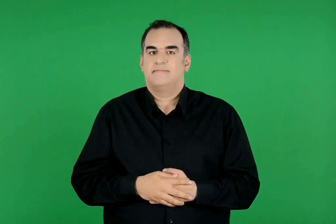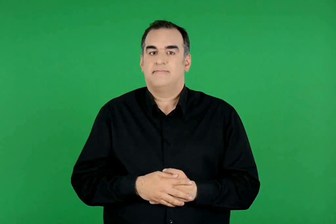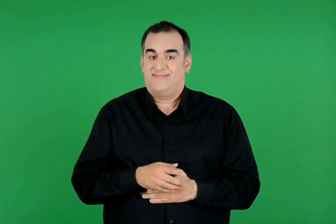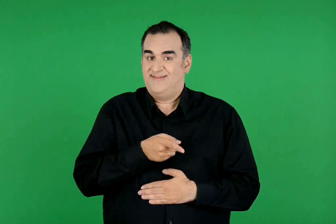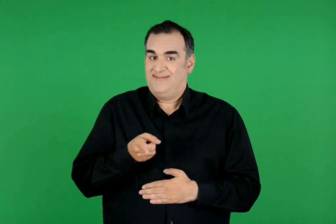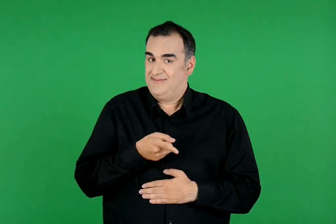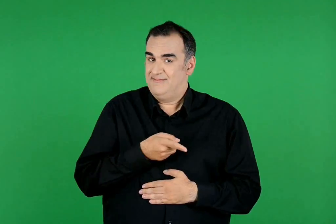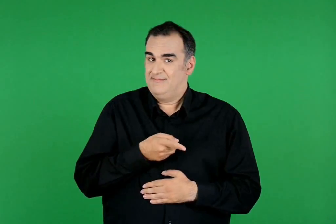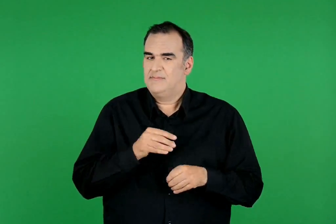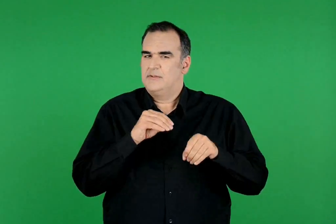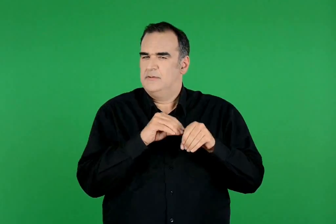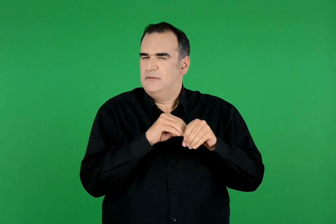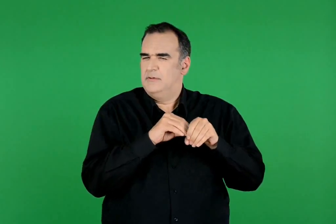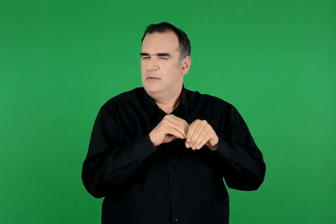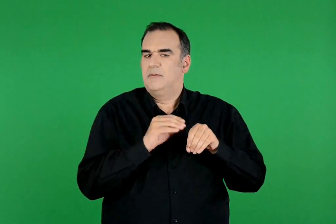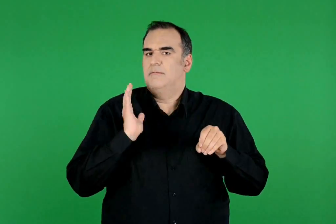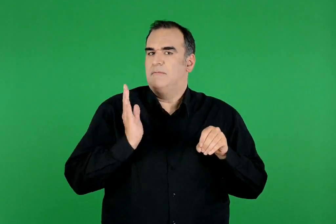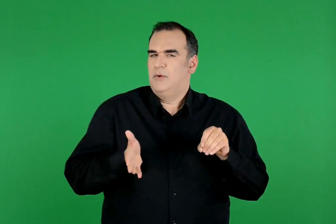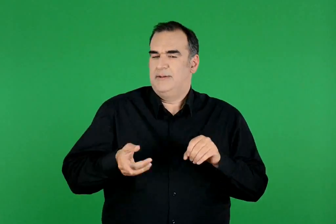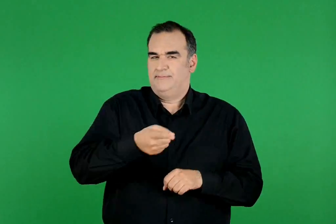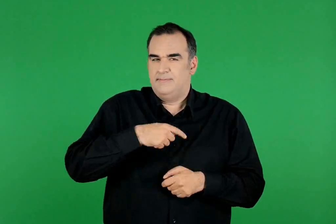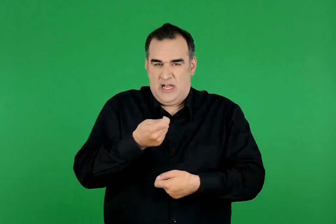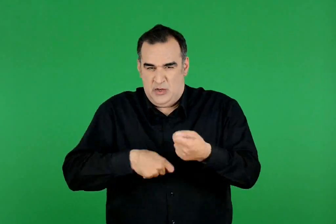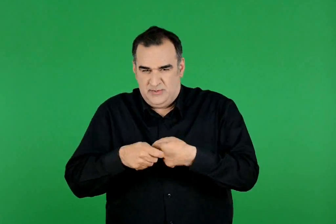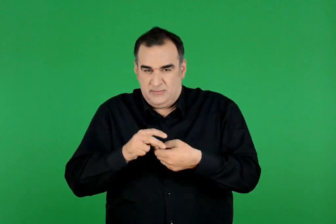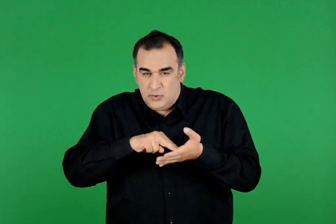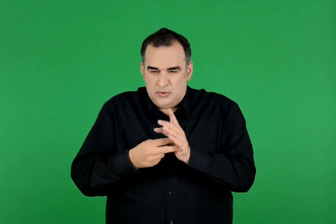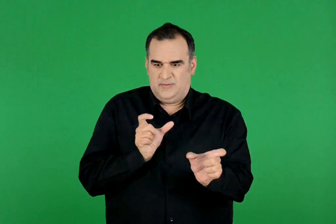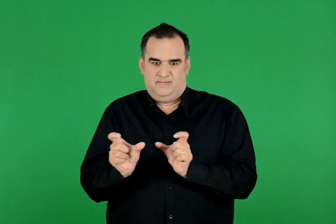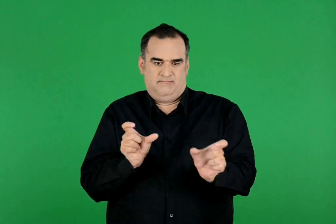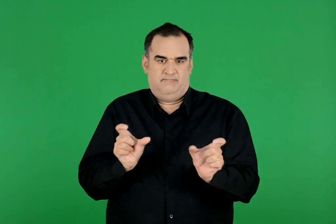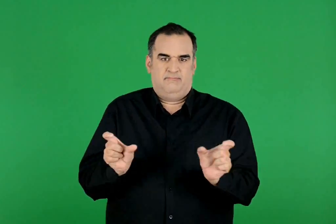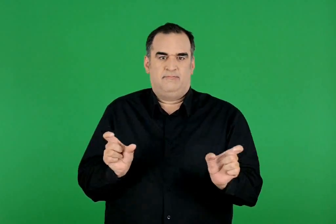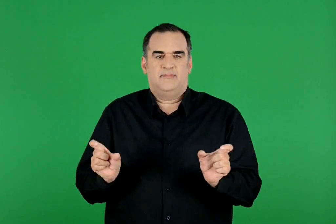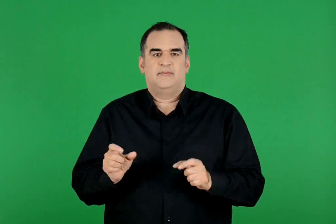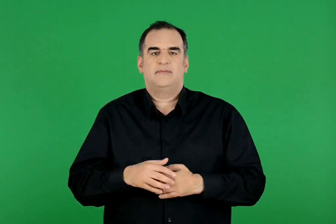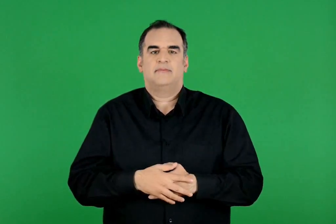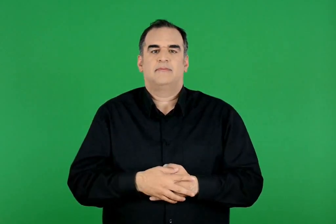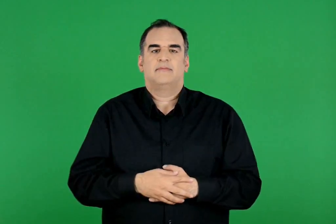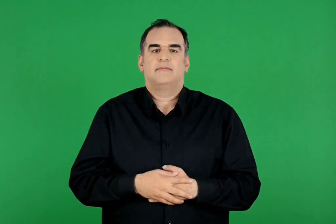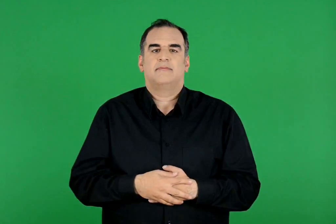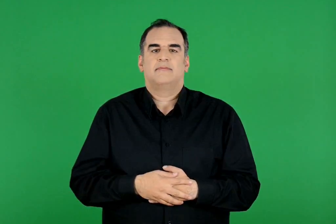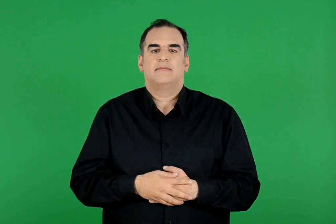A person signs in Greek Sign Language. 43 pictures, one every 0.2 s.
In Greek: έτσι μπορούμε να κάνουμε οικονομία και γινόμαστε πιο προσεκτικοί καταναλωτές
